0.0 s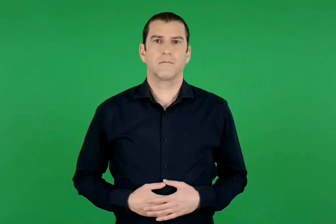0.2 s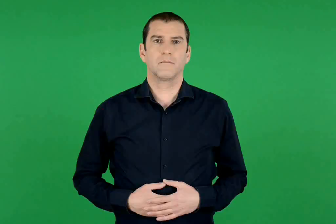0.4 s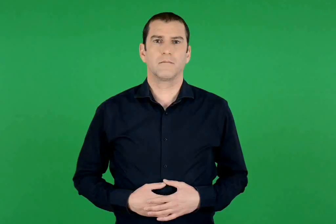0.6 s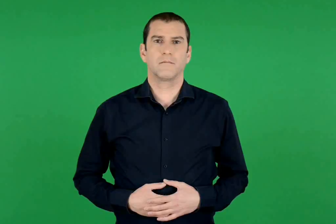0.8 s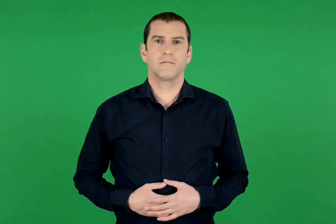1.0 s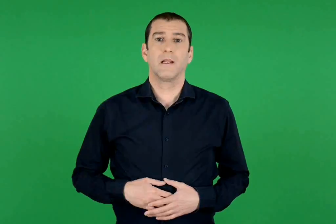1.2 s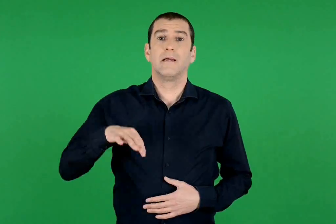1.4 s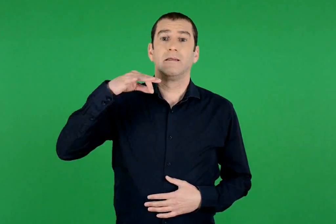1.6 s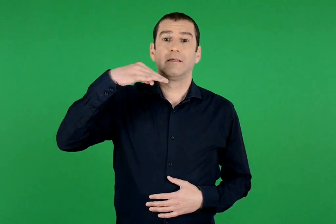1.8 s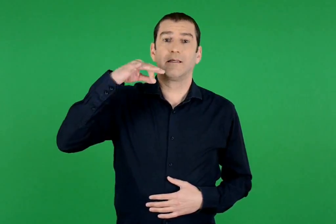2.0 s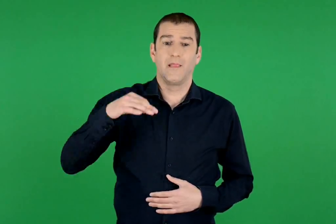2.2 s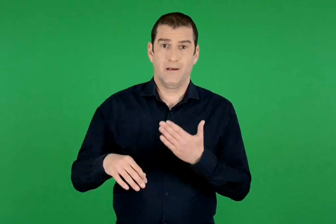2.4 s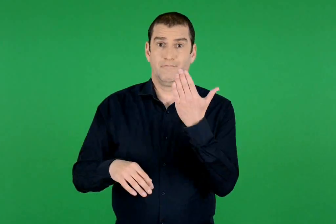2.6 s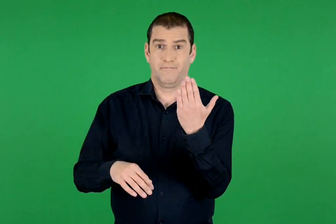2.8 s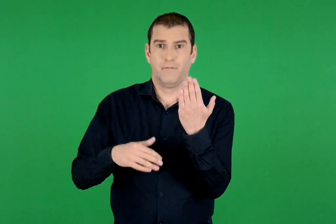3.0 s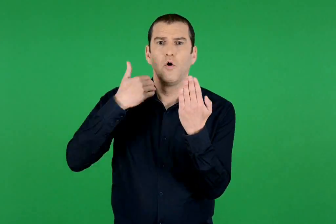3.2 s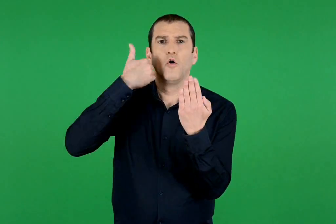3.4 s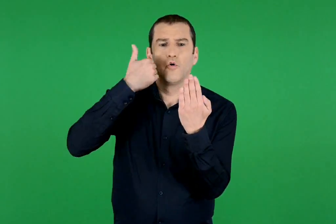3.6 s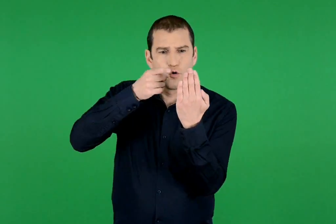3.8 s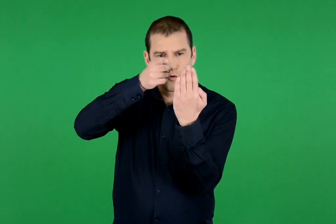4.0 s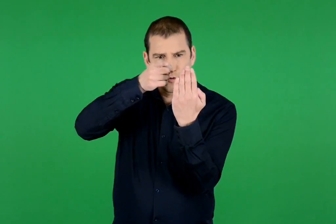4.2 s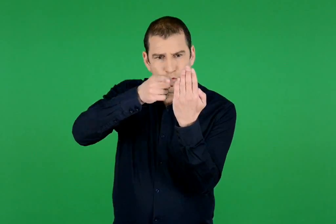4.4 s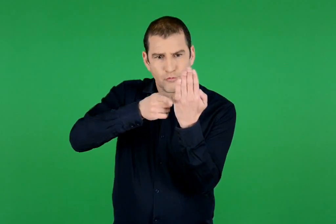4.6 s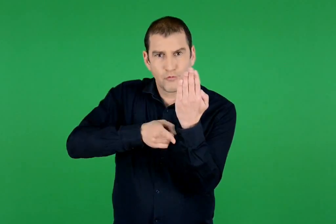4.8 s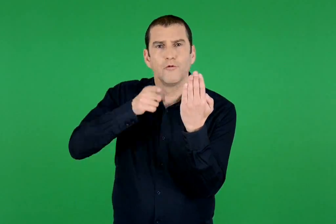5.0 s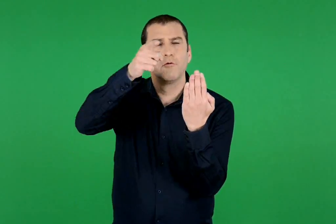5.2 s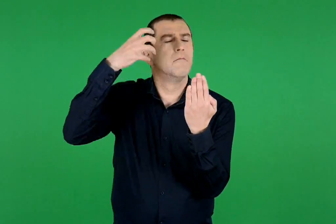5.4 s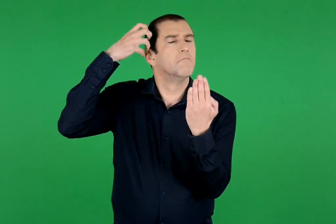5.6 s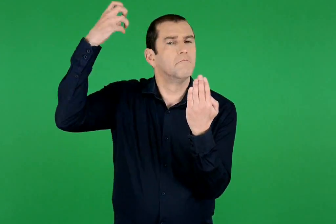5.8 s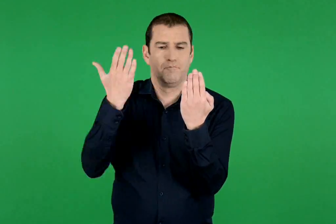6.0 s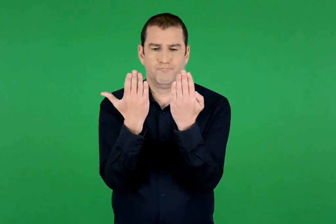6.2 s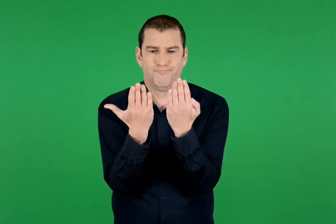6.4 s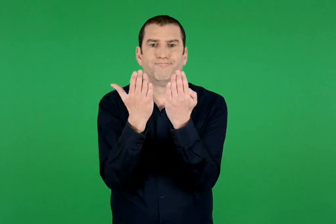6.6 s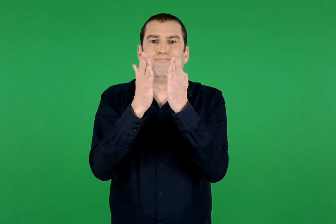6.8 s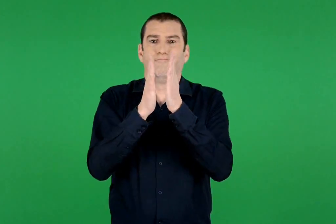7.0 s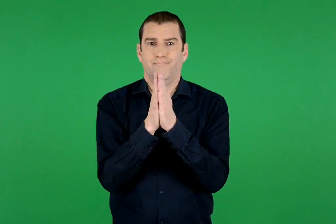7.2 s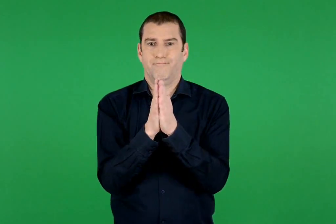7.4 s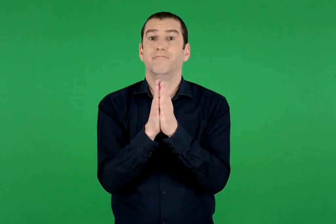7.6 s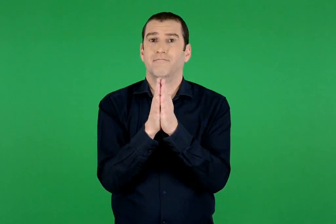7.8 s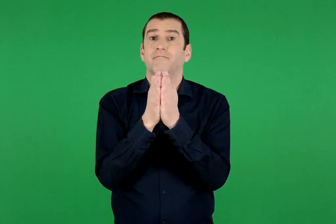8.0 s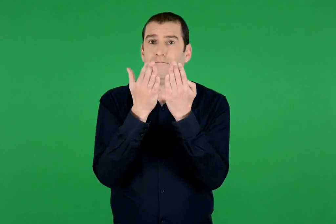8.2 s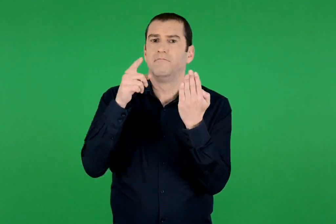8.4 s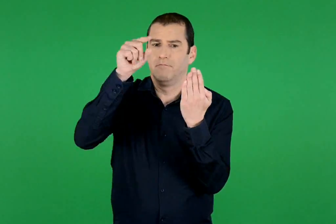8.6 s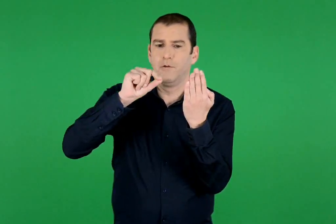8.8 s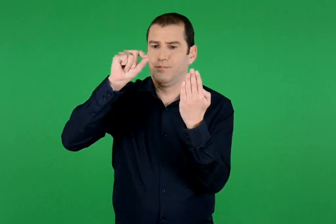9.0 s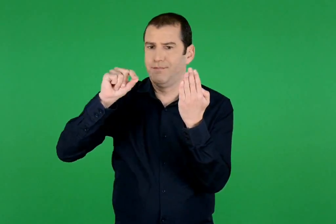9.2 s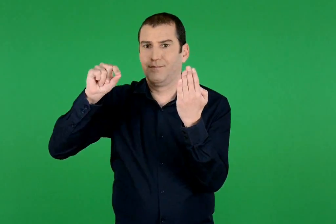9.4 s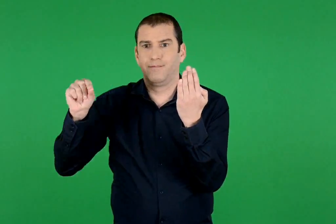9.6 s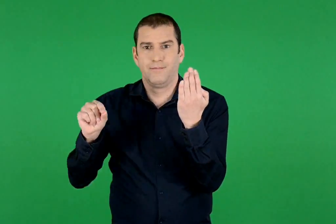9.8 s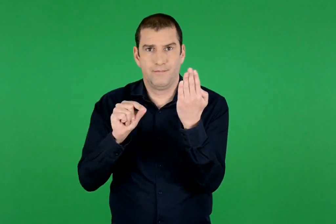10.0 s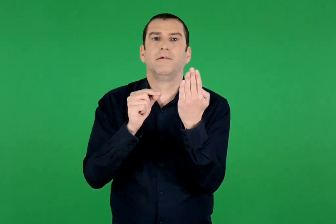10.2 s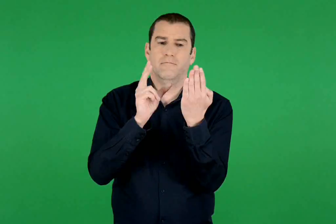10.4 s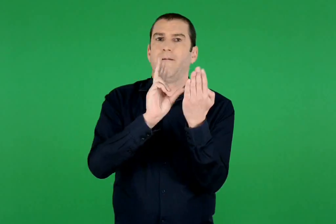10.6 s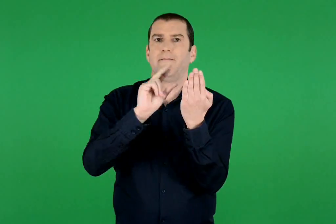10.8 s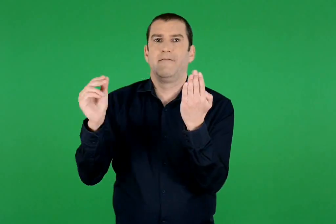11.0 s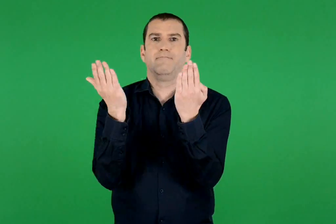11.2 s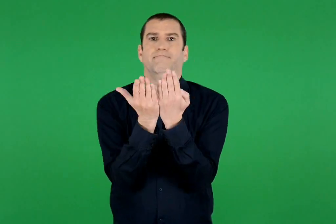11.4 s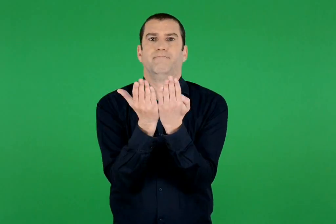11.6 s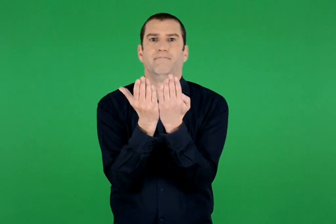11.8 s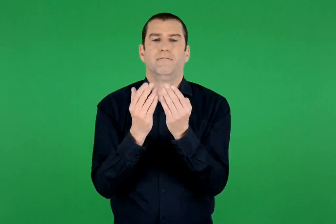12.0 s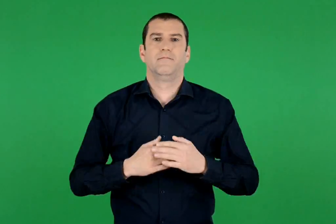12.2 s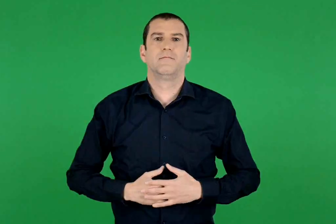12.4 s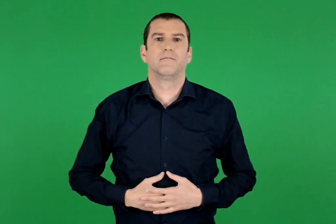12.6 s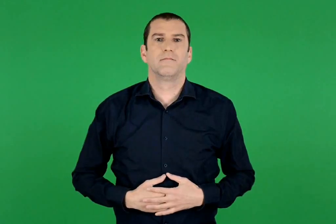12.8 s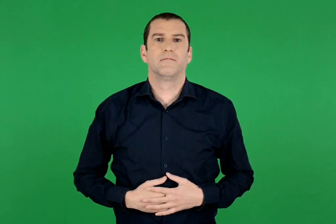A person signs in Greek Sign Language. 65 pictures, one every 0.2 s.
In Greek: φαντάσου ότι διπλώνεις τη σελίδα κατά μήκος της κόκκινης γραμμής. συμπλήρωσε το σχήμα , για να γίνει συμμετρικό
